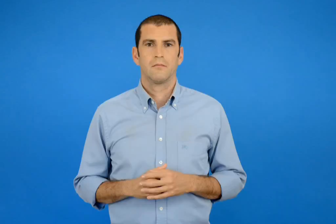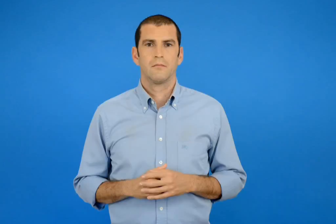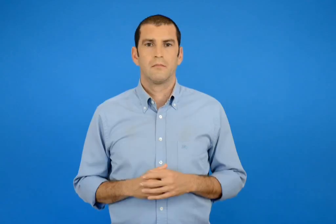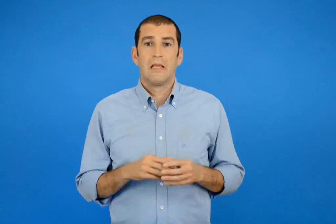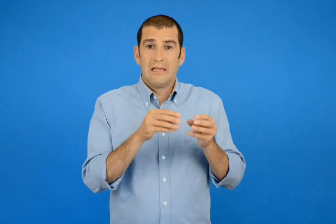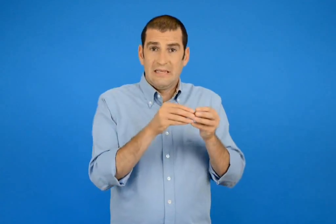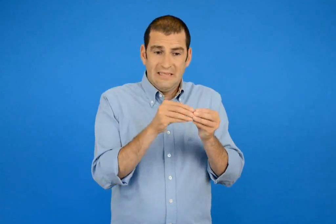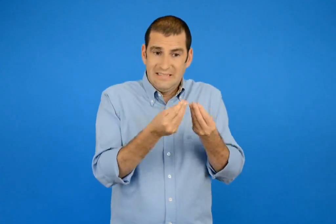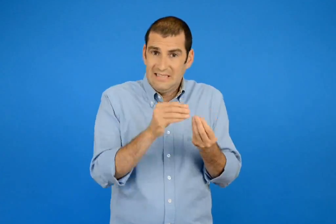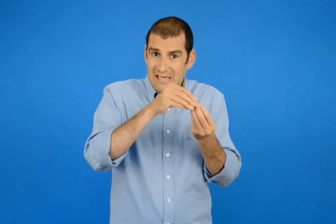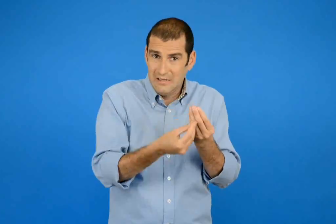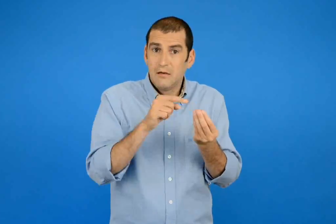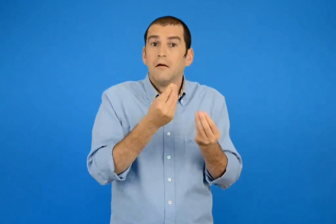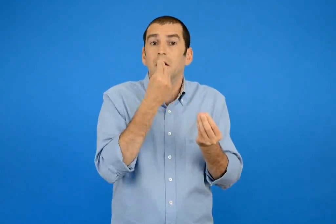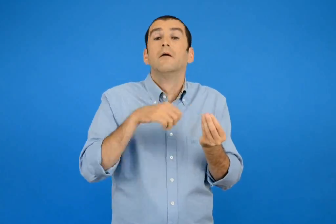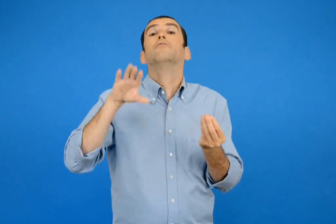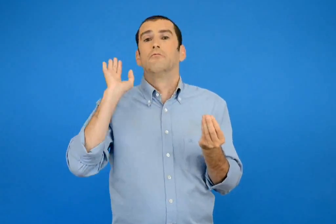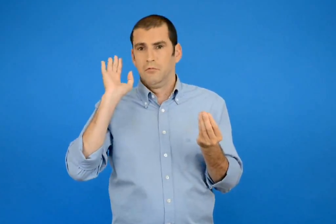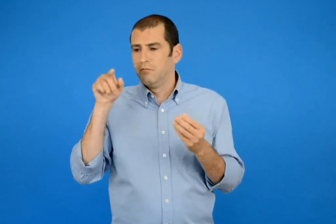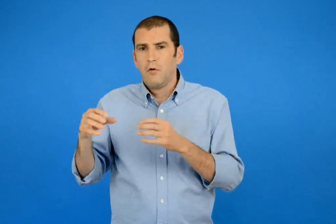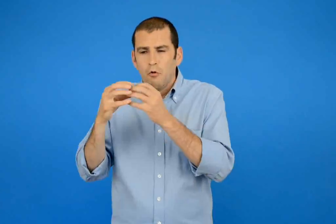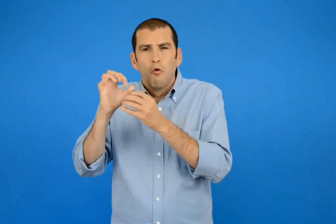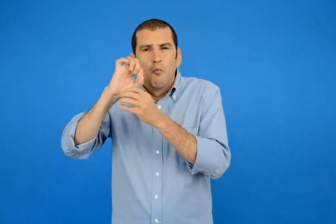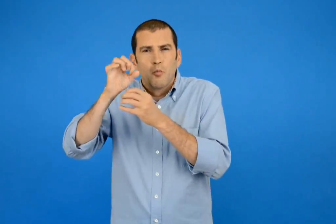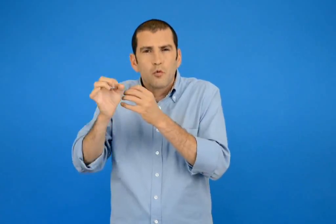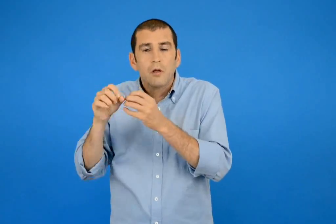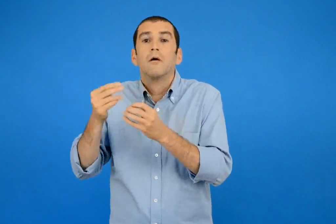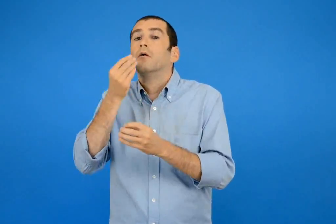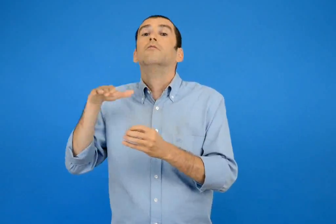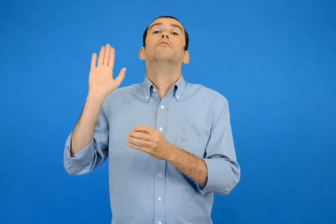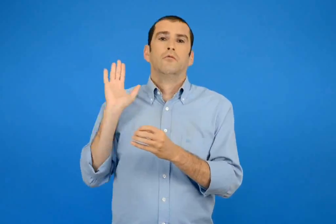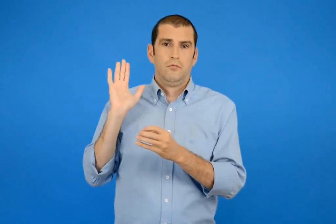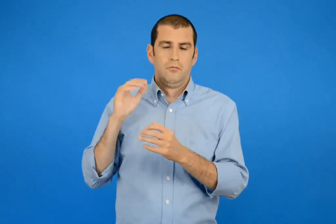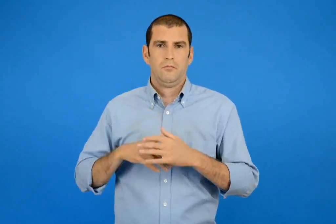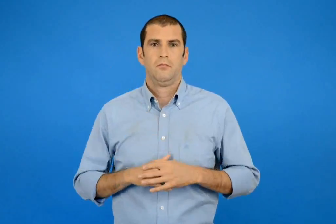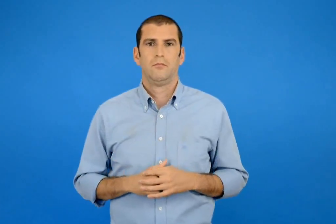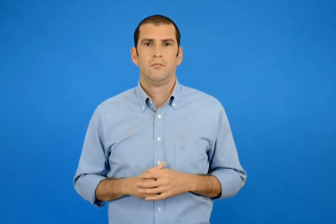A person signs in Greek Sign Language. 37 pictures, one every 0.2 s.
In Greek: δεν τρώει σύκα δεν τρώει μούρα
